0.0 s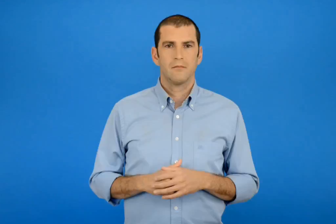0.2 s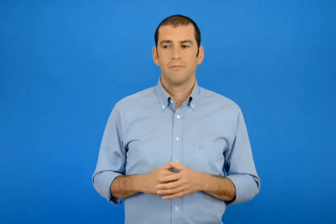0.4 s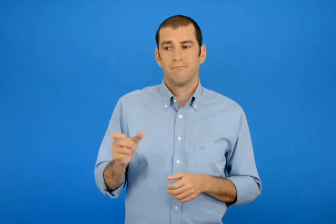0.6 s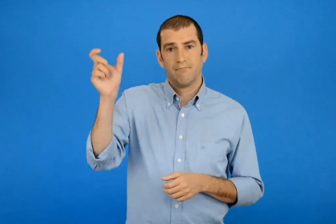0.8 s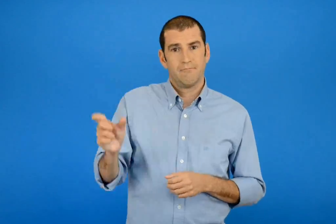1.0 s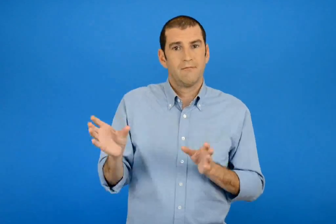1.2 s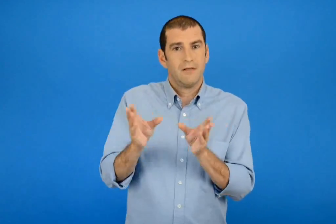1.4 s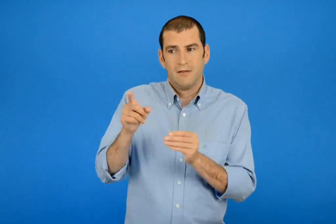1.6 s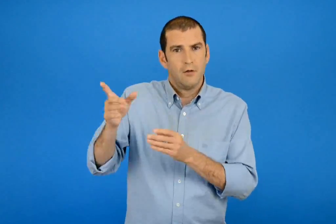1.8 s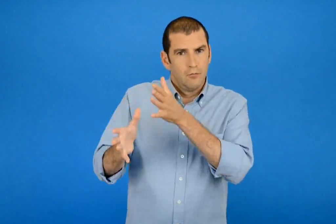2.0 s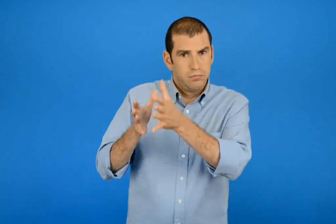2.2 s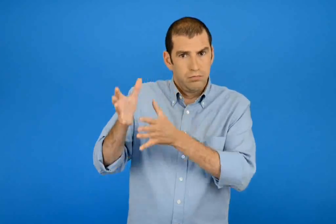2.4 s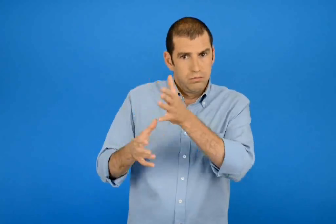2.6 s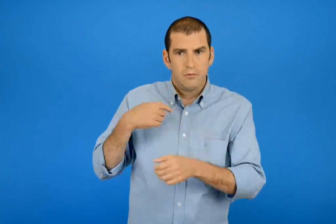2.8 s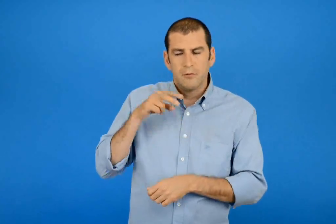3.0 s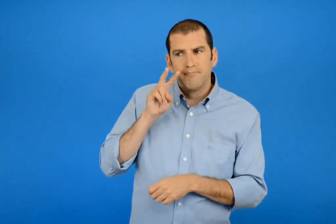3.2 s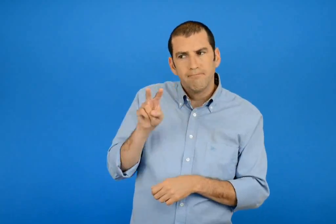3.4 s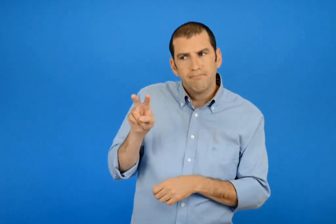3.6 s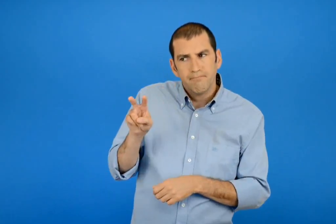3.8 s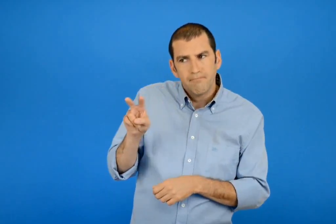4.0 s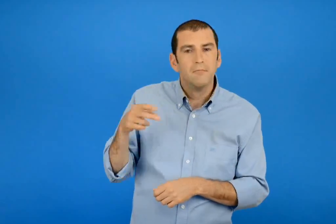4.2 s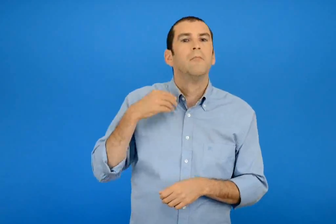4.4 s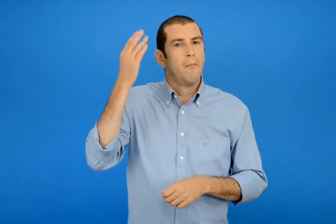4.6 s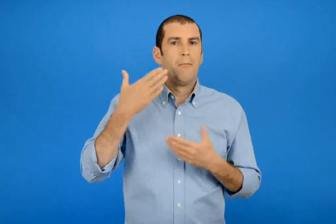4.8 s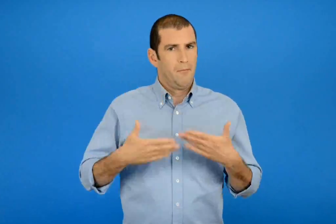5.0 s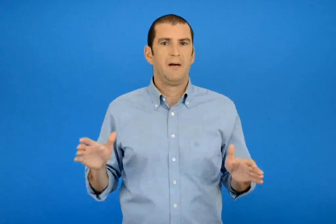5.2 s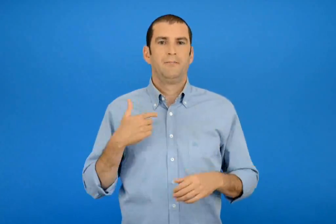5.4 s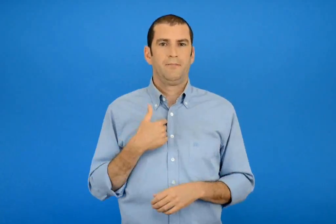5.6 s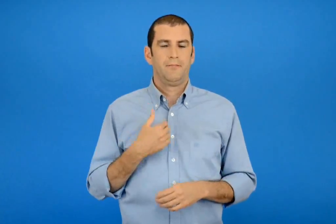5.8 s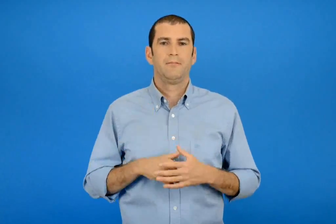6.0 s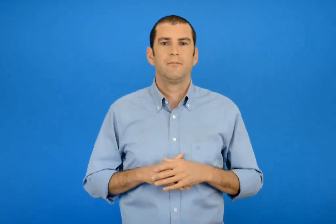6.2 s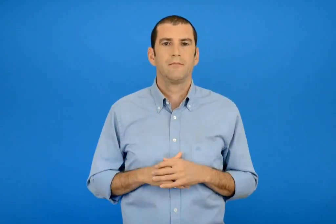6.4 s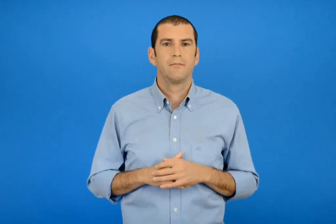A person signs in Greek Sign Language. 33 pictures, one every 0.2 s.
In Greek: έμαθα να ακούω προσεκτικά τον συνομιλητή μου
